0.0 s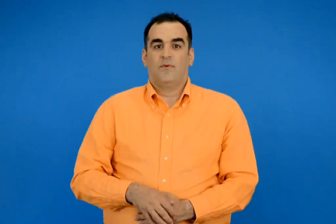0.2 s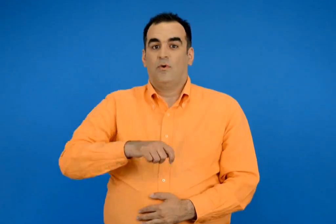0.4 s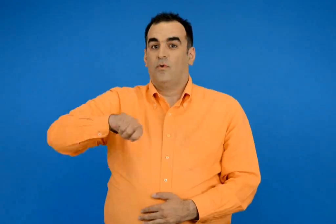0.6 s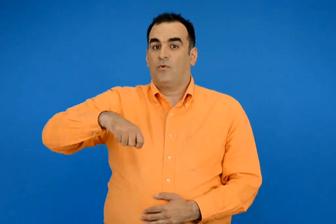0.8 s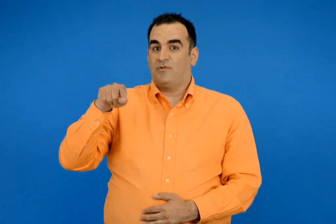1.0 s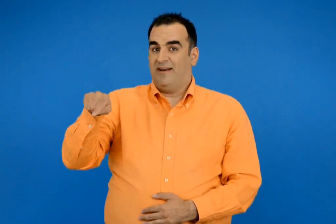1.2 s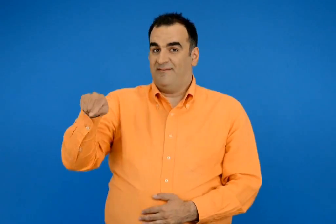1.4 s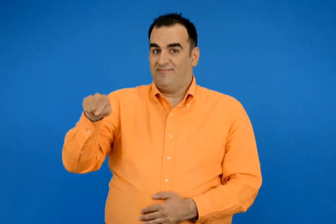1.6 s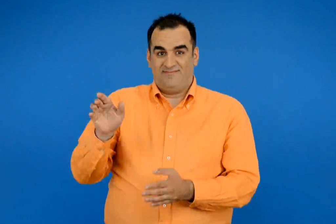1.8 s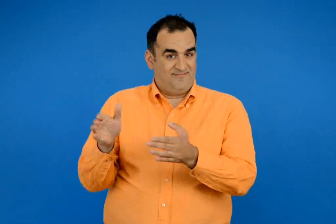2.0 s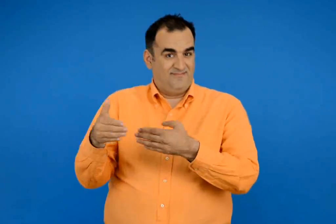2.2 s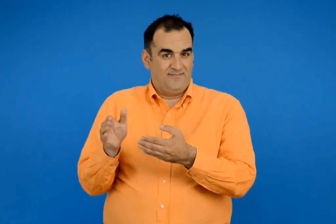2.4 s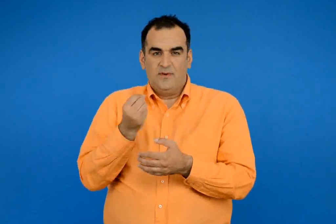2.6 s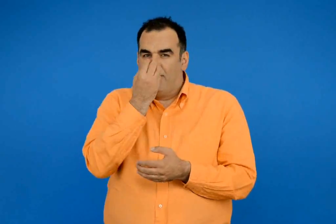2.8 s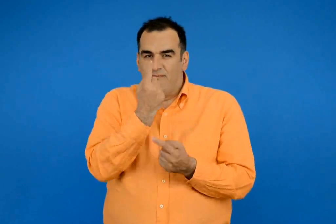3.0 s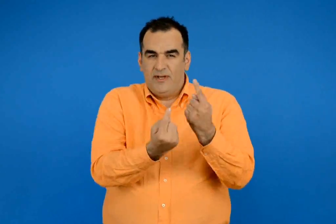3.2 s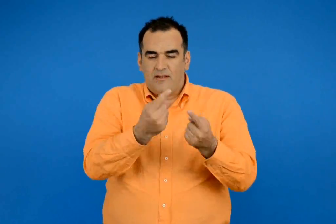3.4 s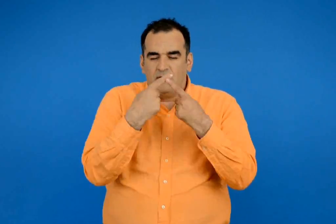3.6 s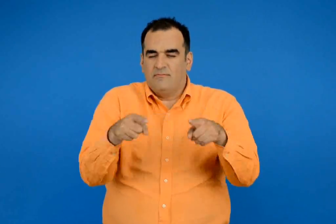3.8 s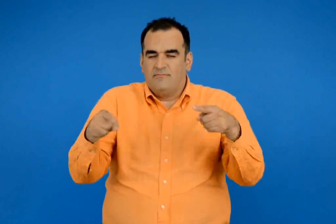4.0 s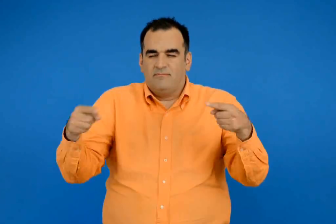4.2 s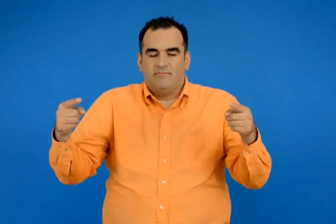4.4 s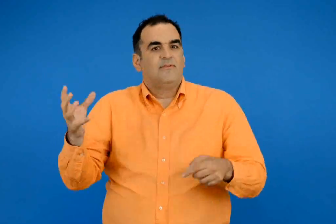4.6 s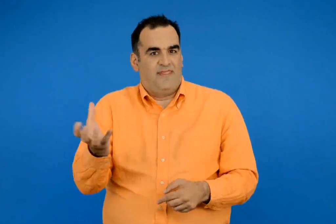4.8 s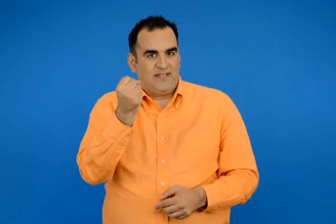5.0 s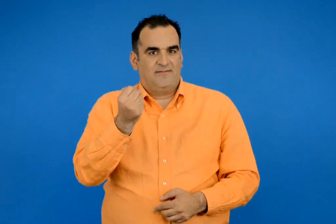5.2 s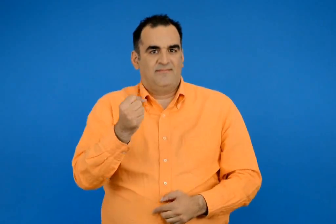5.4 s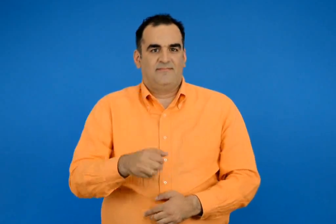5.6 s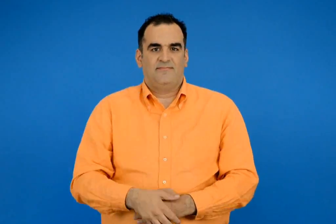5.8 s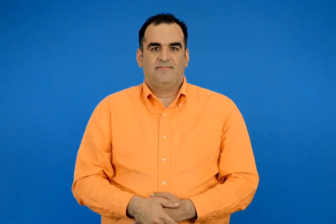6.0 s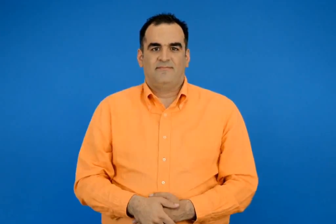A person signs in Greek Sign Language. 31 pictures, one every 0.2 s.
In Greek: στην κουζίνα μας θα βρεις φυτά κάθε λογής
